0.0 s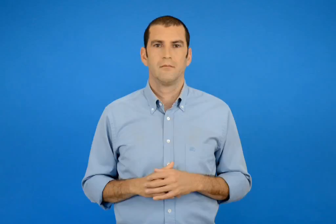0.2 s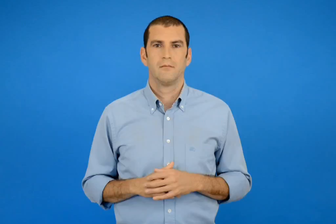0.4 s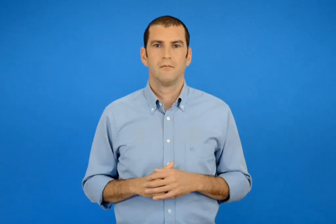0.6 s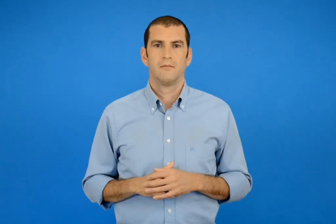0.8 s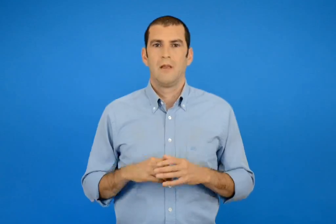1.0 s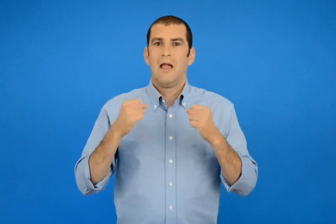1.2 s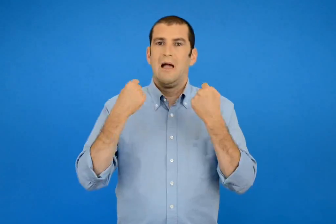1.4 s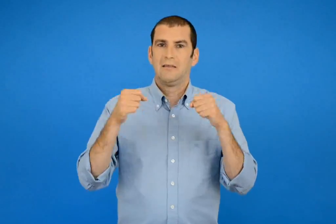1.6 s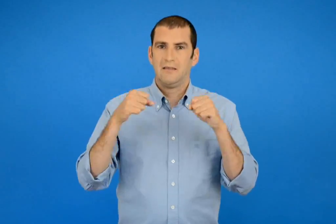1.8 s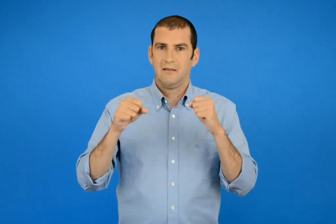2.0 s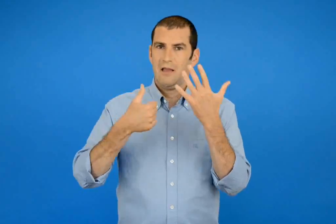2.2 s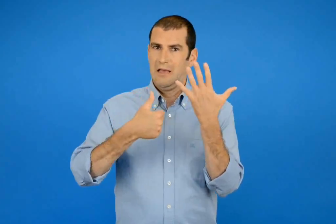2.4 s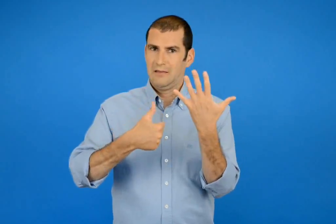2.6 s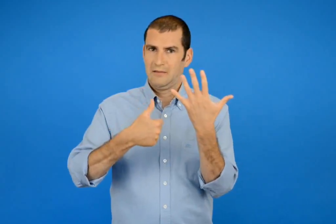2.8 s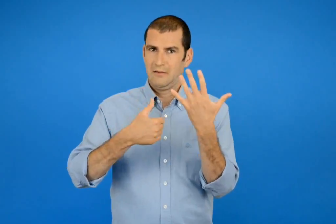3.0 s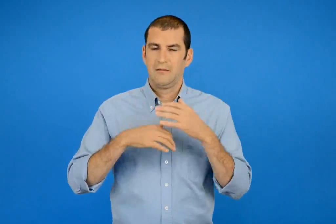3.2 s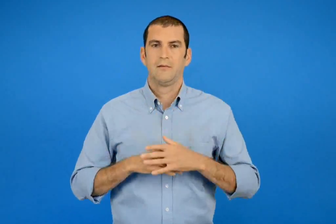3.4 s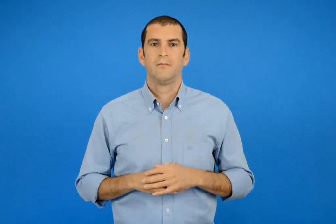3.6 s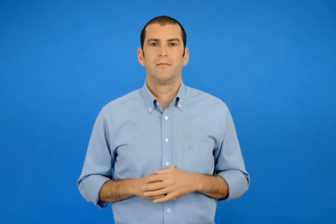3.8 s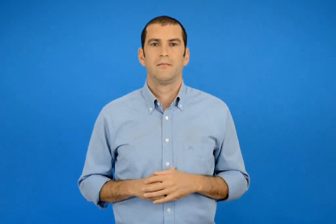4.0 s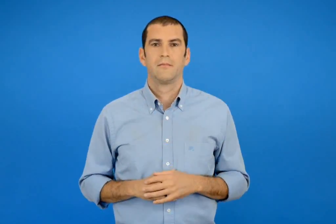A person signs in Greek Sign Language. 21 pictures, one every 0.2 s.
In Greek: άσκηση 6
